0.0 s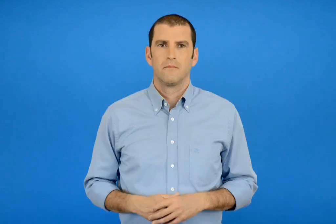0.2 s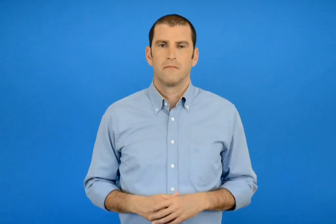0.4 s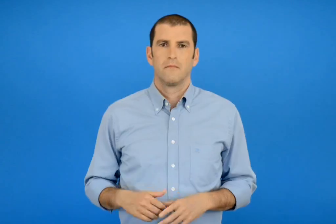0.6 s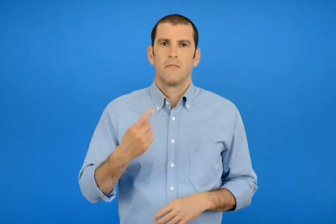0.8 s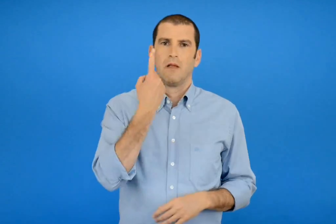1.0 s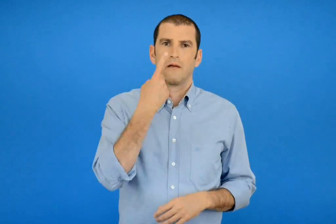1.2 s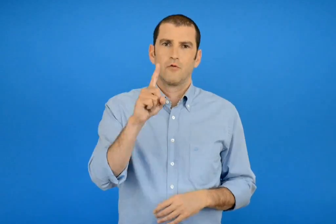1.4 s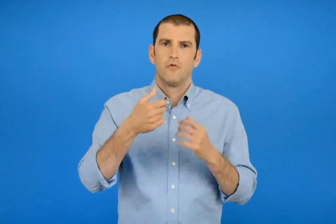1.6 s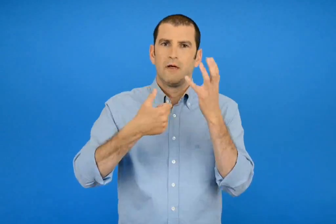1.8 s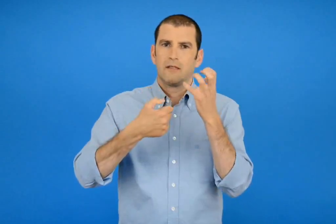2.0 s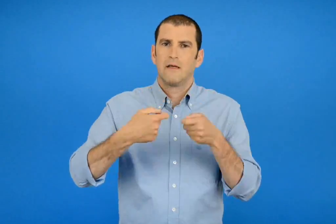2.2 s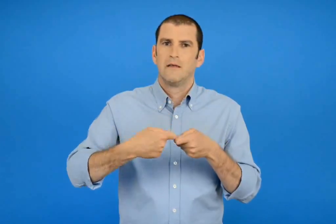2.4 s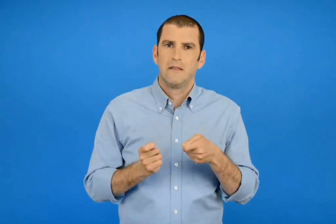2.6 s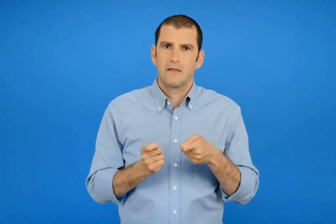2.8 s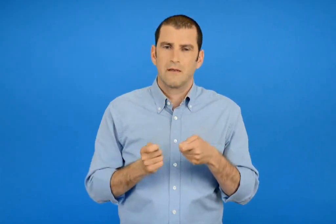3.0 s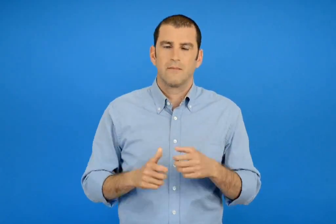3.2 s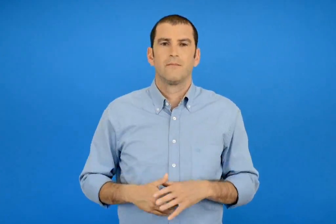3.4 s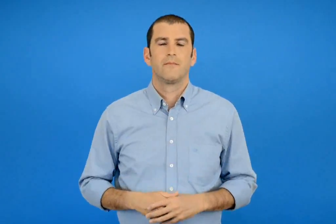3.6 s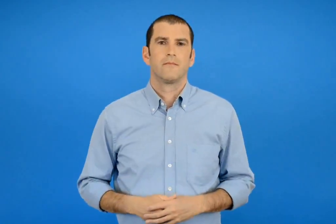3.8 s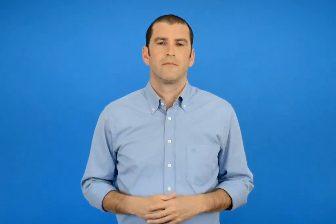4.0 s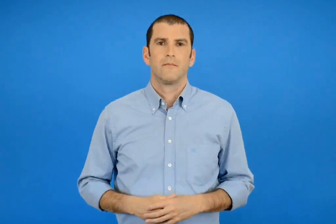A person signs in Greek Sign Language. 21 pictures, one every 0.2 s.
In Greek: 160 εισιτήρια
